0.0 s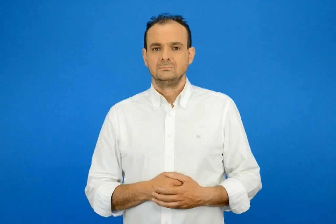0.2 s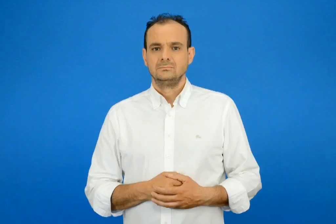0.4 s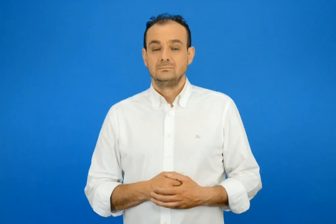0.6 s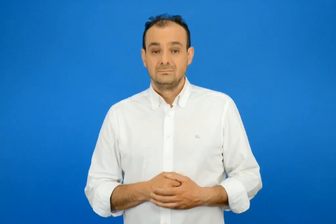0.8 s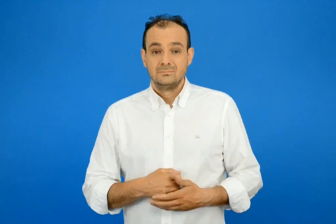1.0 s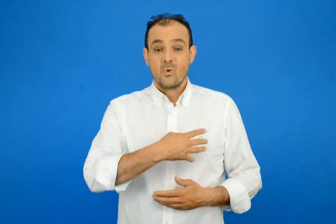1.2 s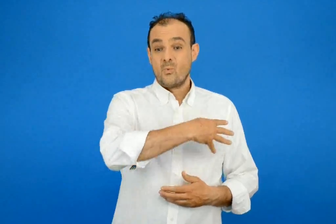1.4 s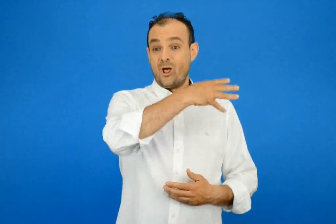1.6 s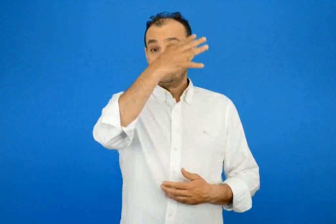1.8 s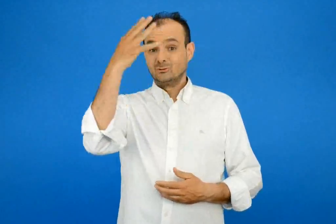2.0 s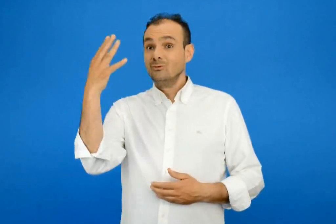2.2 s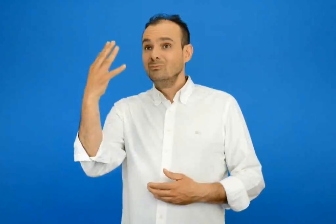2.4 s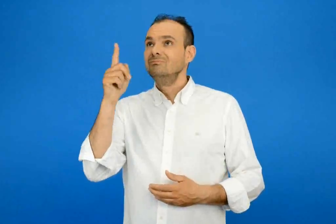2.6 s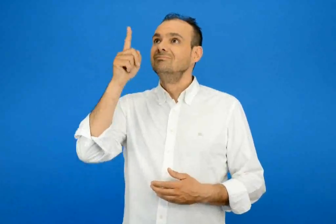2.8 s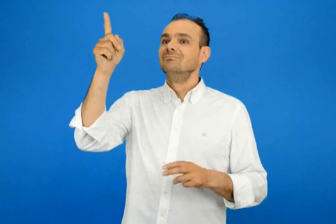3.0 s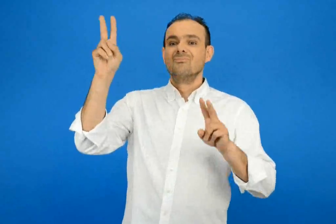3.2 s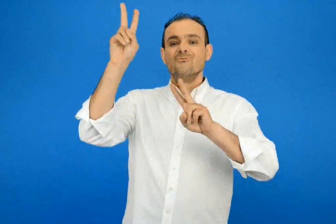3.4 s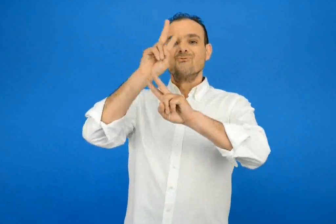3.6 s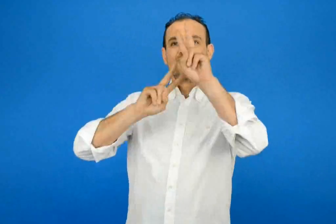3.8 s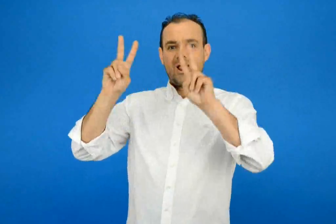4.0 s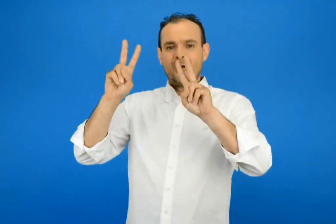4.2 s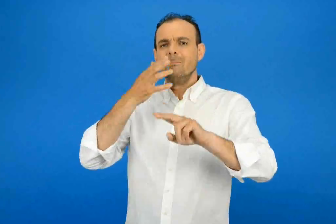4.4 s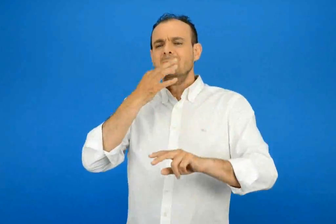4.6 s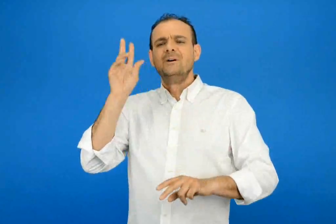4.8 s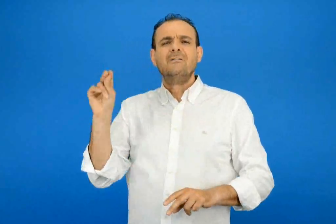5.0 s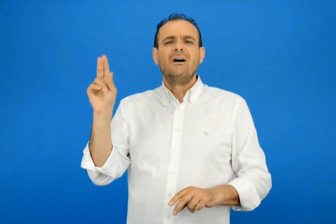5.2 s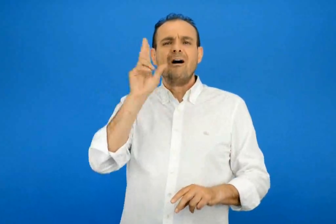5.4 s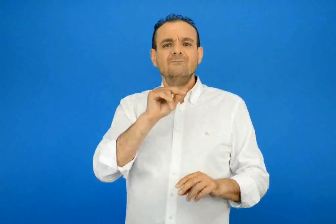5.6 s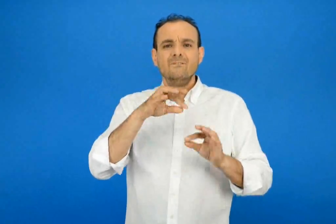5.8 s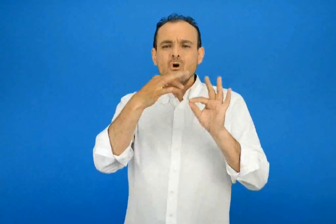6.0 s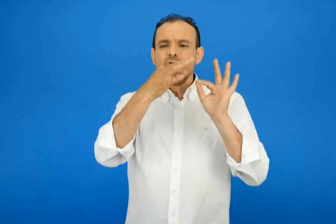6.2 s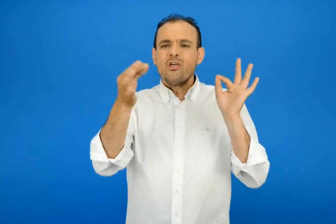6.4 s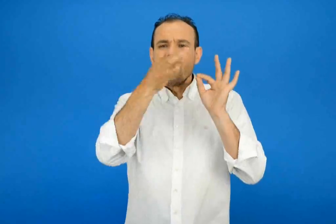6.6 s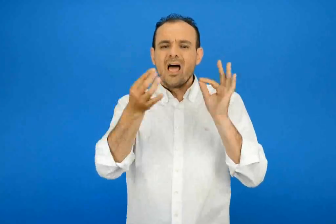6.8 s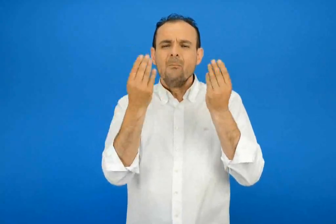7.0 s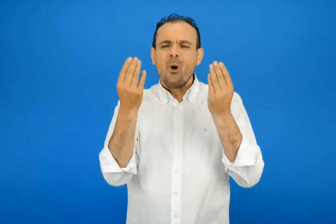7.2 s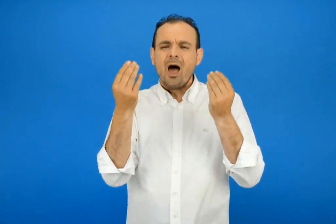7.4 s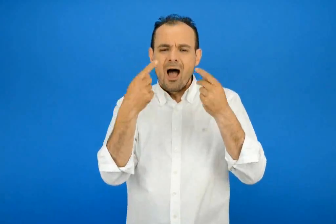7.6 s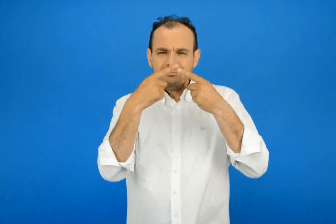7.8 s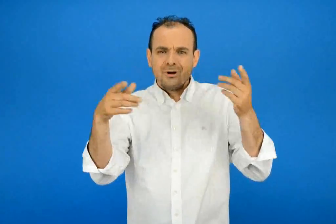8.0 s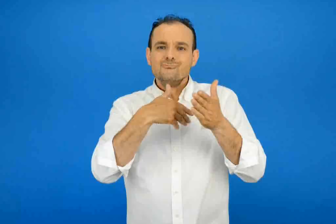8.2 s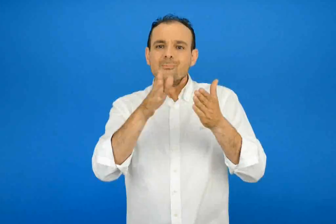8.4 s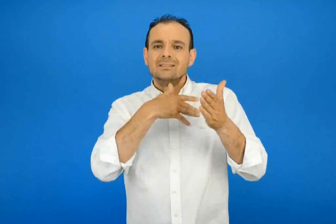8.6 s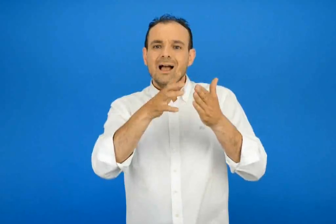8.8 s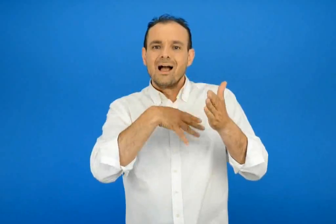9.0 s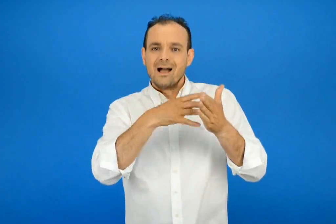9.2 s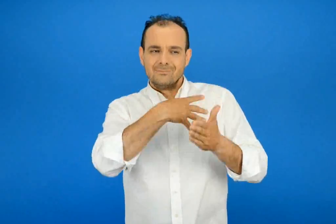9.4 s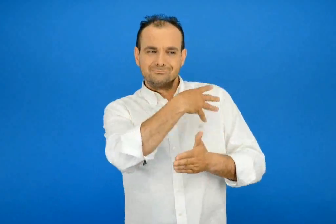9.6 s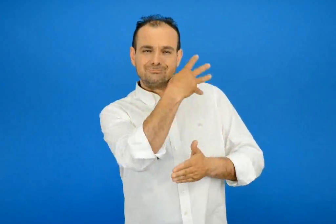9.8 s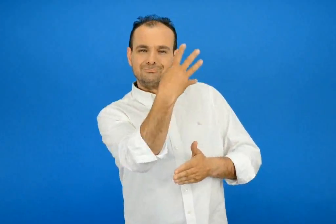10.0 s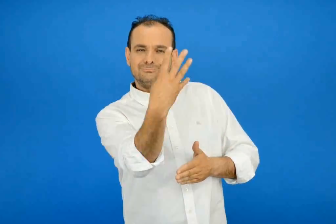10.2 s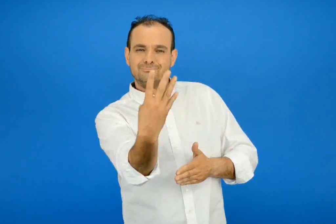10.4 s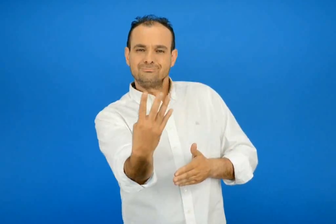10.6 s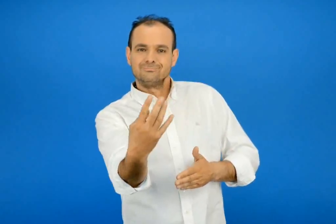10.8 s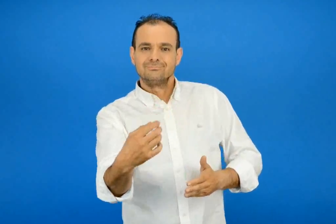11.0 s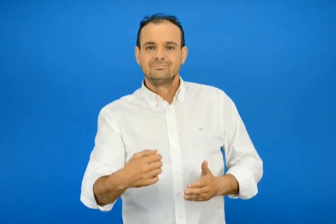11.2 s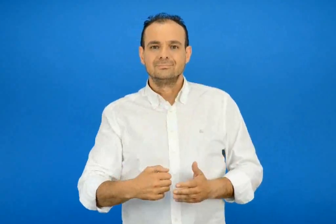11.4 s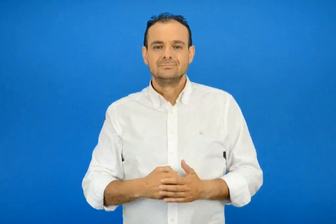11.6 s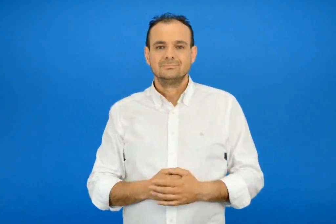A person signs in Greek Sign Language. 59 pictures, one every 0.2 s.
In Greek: το ουράνιο τόξο εμφανίζεται στον ουρανό σαν μια κορδέλα με πολλά χρώματα
